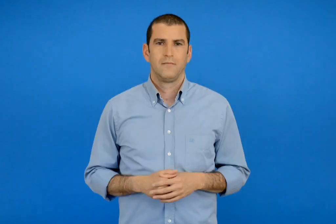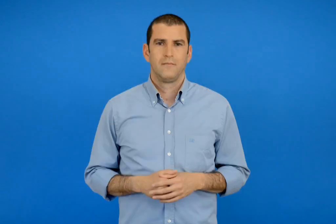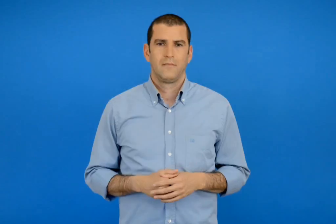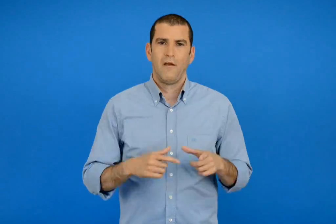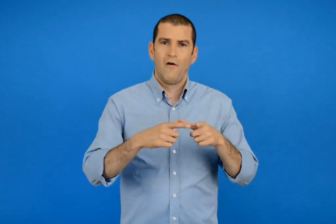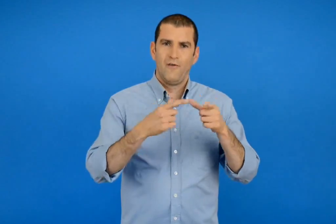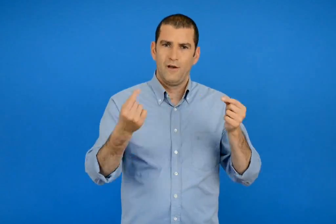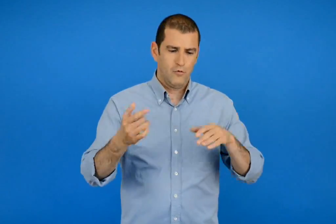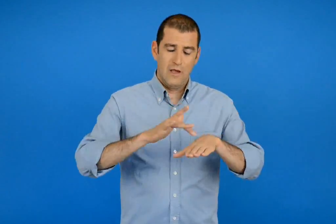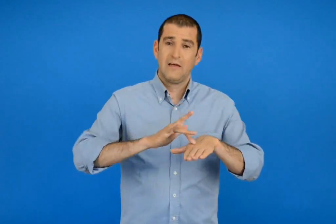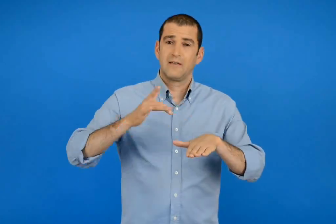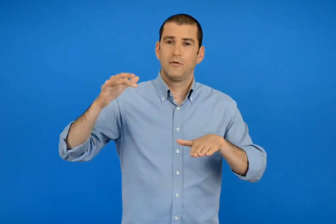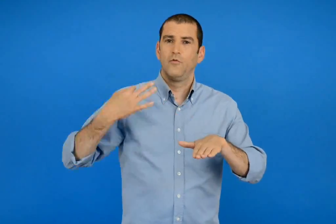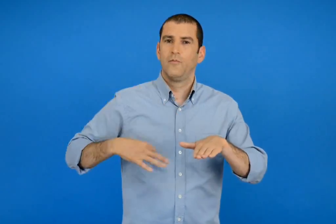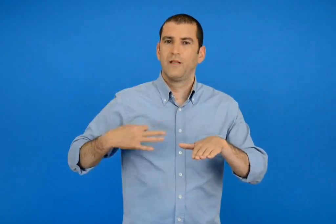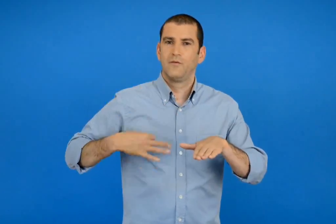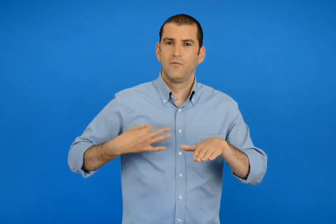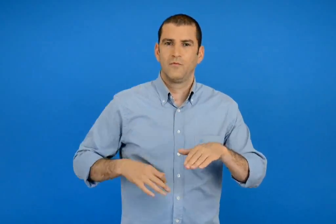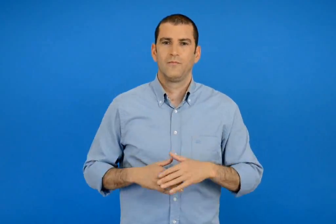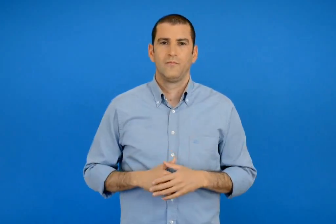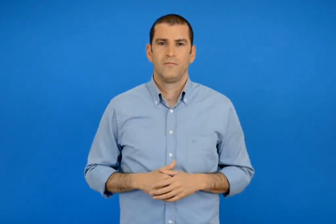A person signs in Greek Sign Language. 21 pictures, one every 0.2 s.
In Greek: χρυσοπράσινο φύλλο
